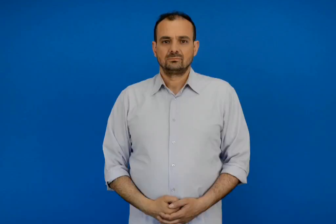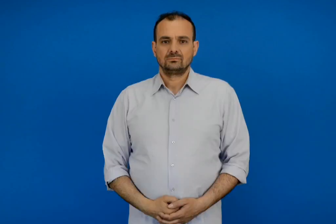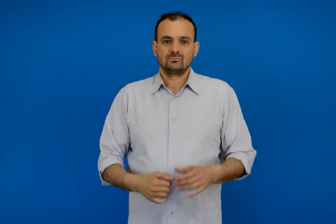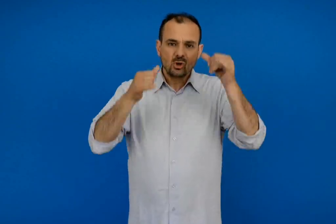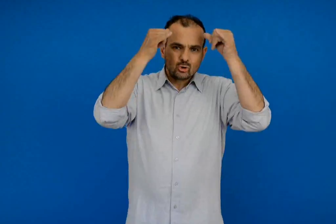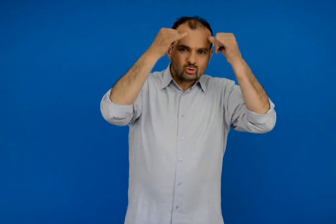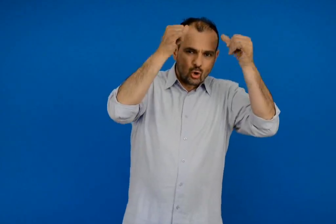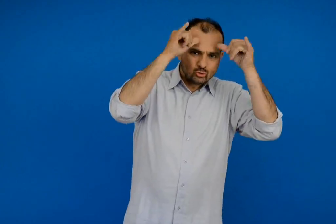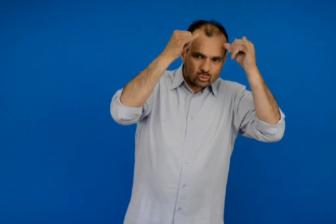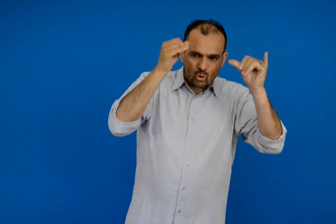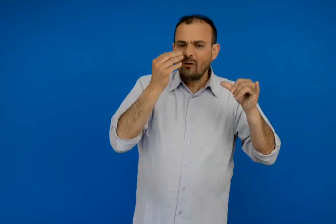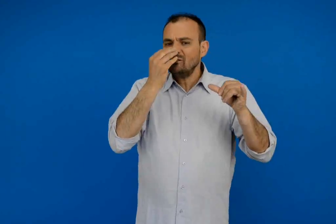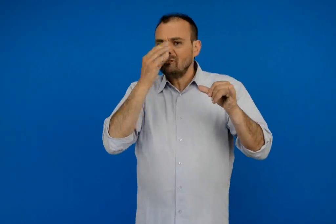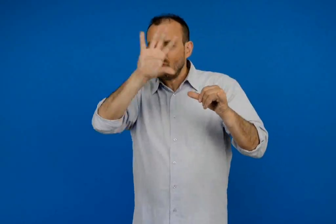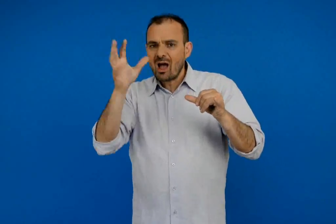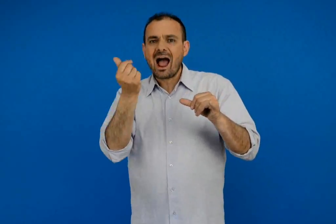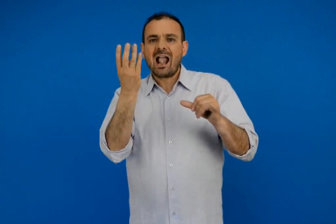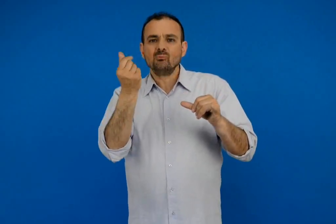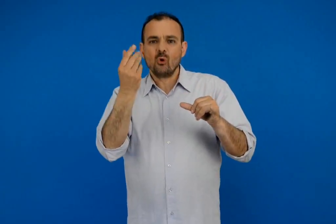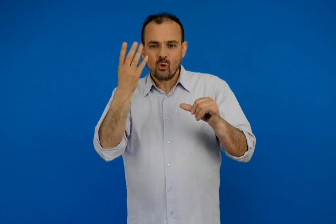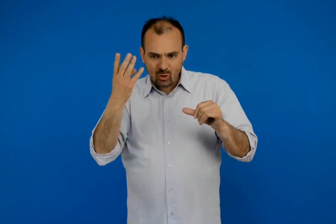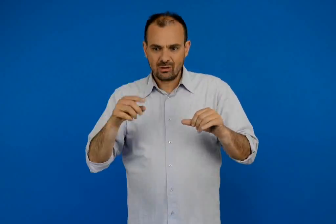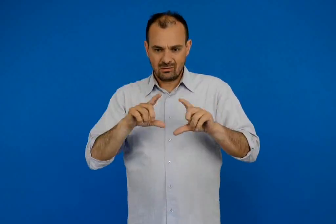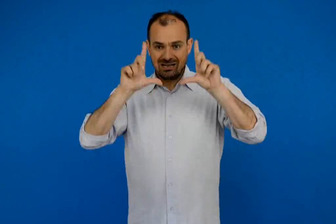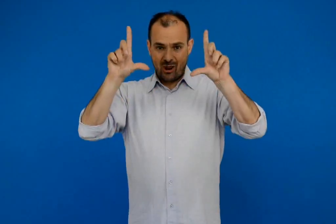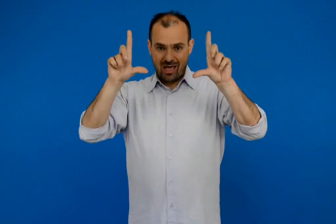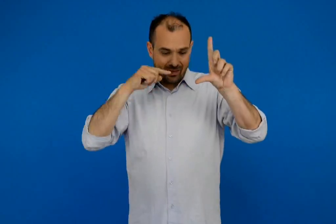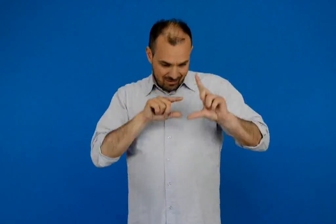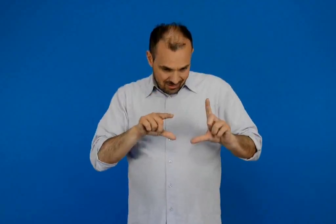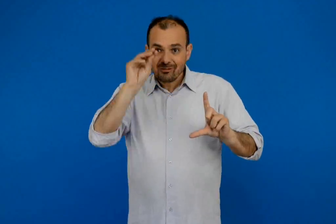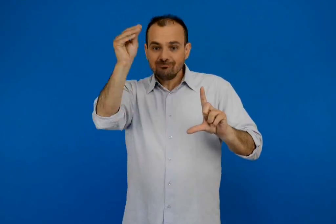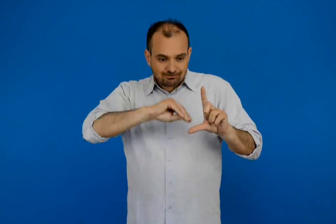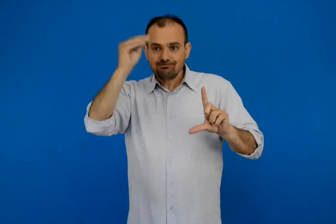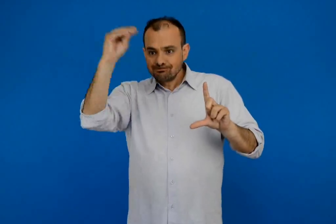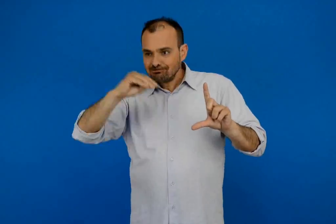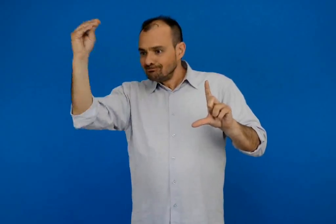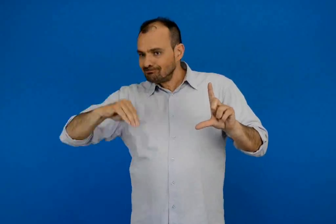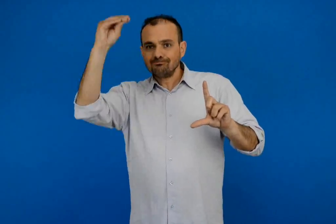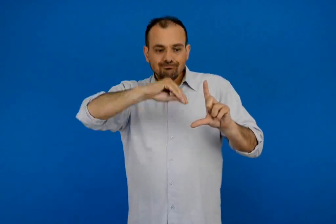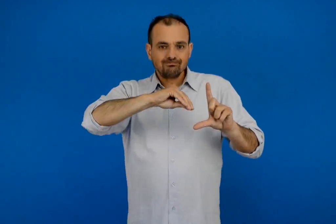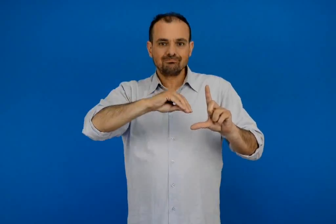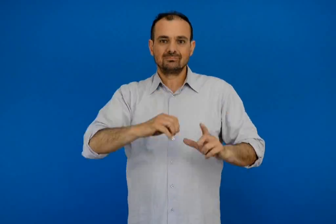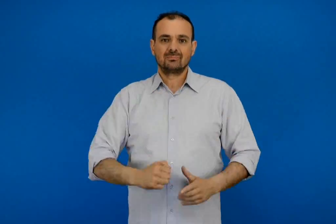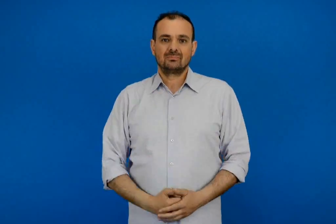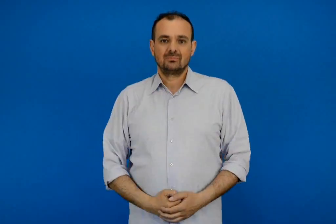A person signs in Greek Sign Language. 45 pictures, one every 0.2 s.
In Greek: γράψε διπλά σε κάθε ζώο και φυτό τον αριθμό που έχει στην εικόνα
